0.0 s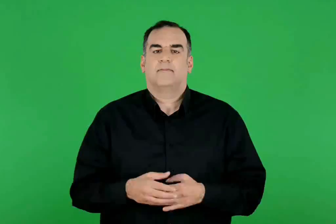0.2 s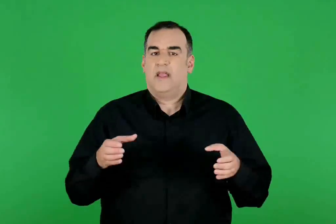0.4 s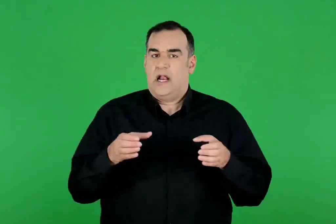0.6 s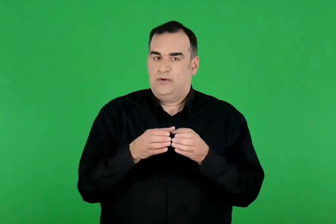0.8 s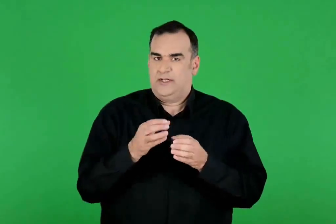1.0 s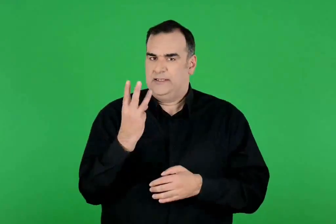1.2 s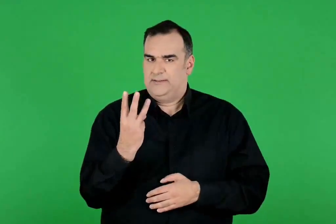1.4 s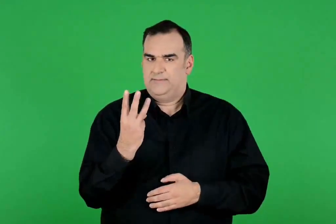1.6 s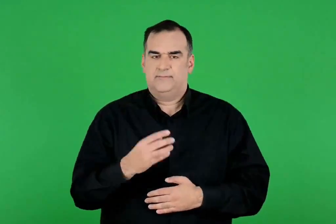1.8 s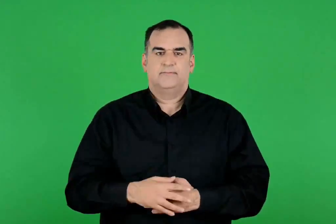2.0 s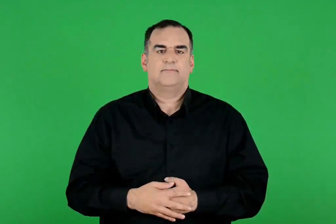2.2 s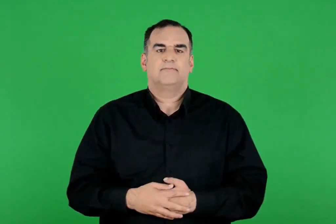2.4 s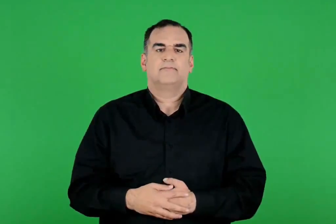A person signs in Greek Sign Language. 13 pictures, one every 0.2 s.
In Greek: ενότητα 3
